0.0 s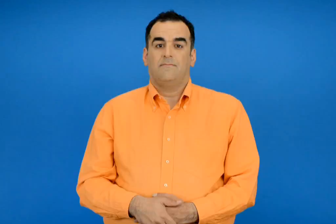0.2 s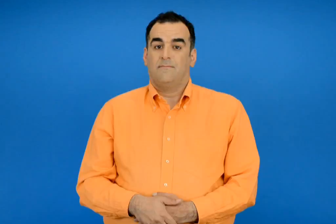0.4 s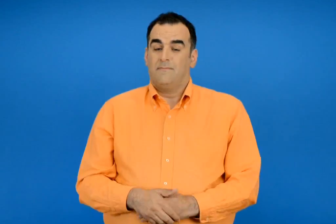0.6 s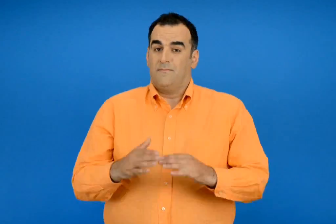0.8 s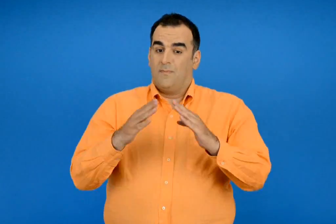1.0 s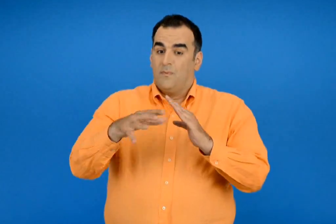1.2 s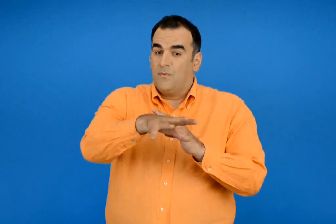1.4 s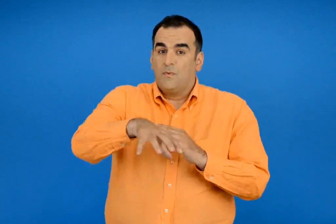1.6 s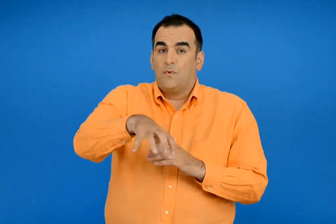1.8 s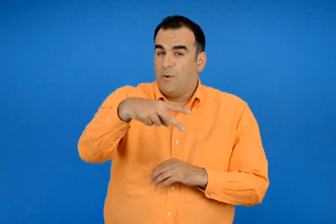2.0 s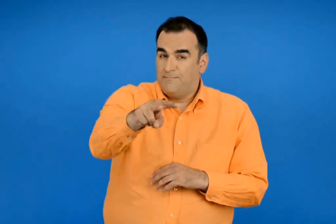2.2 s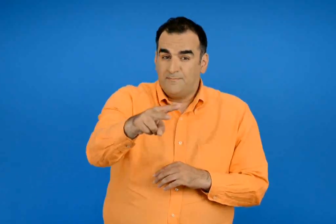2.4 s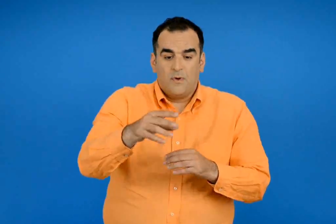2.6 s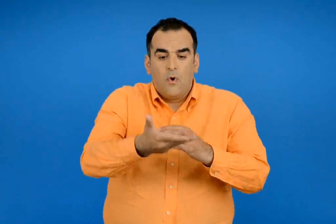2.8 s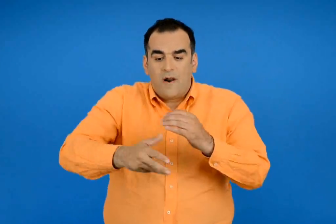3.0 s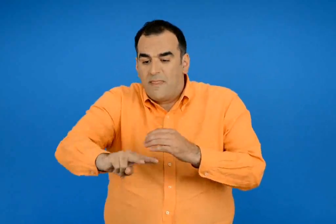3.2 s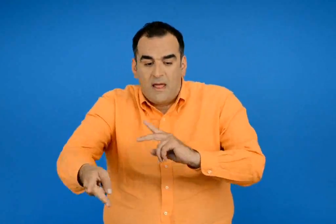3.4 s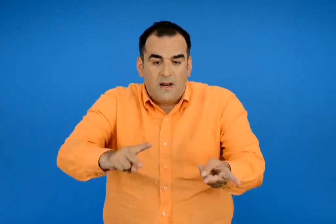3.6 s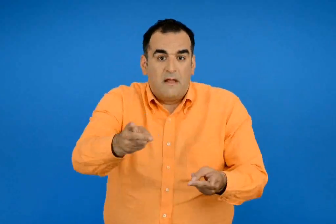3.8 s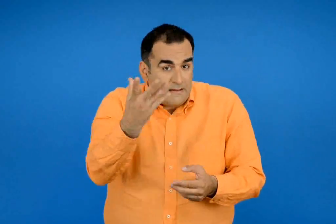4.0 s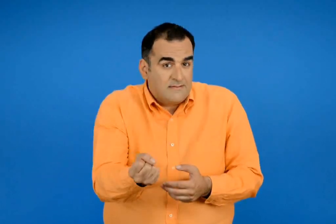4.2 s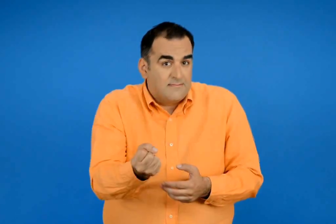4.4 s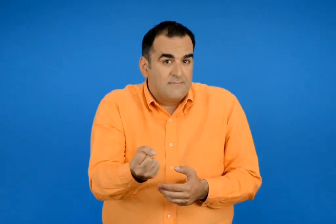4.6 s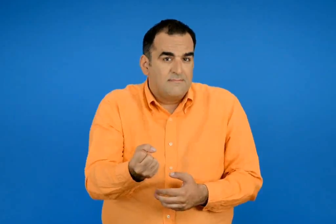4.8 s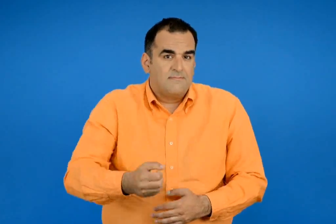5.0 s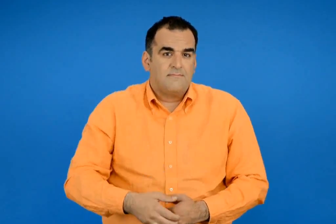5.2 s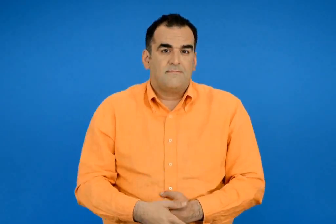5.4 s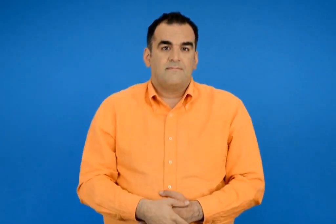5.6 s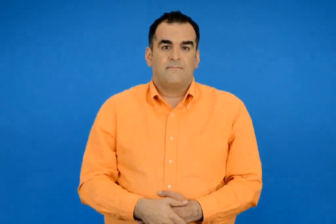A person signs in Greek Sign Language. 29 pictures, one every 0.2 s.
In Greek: υπάρχουν χωράφια κοντά στο τόπο οπού ζείτε ;
